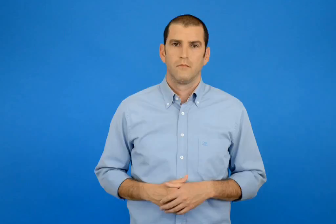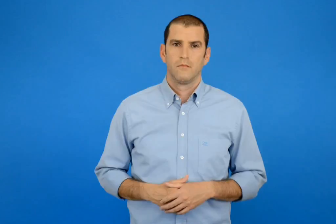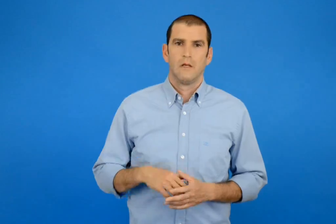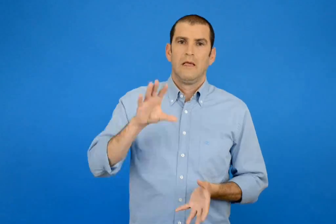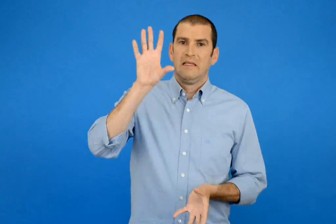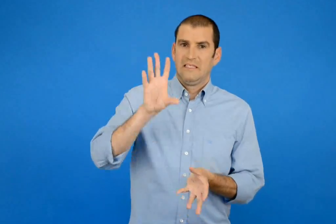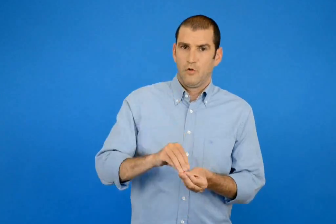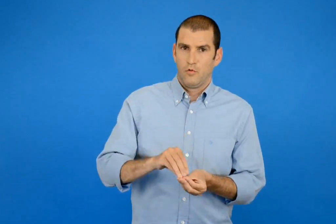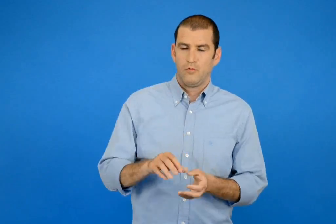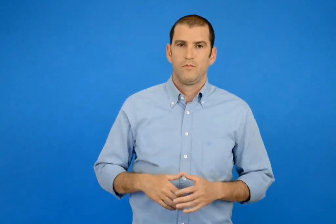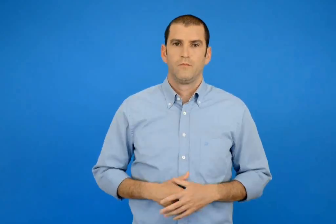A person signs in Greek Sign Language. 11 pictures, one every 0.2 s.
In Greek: σύνολο
